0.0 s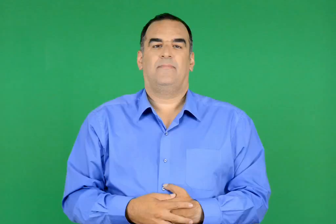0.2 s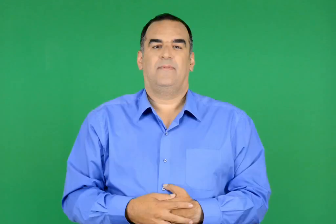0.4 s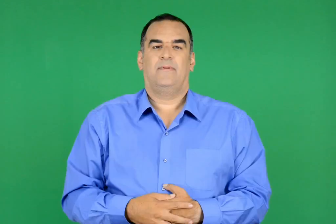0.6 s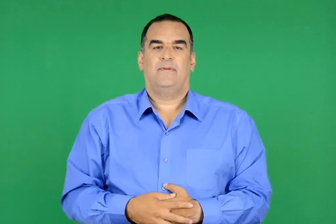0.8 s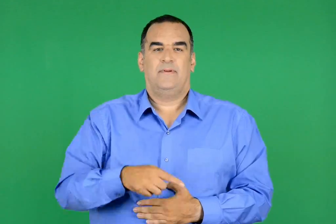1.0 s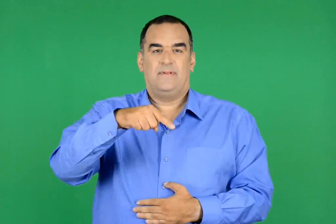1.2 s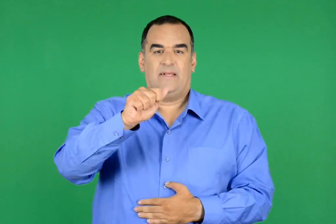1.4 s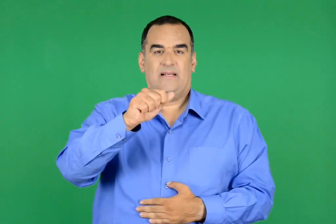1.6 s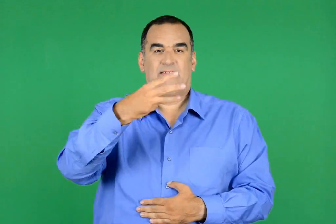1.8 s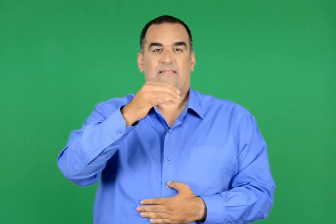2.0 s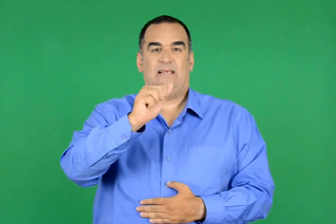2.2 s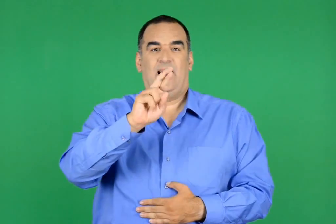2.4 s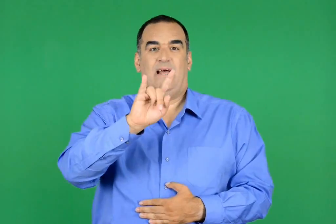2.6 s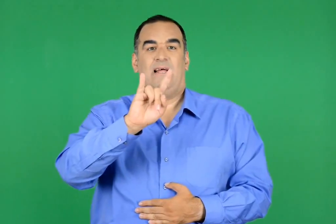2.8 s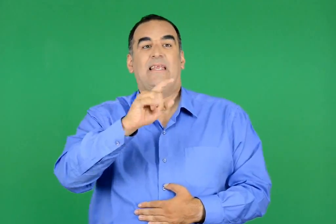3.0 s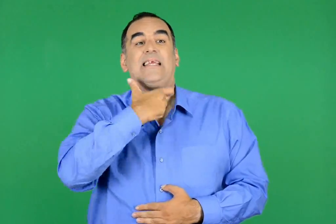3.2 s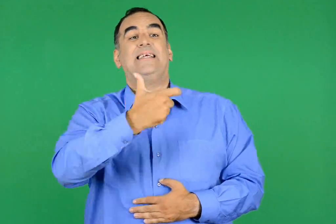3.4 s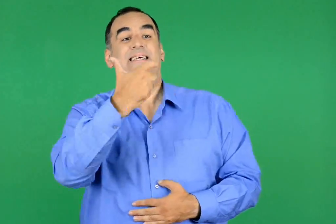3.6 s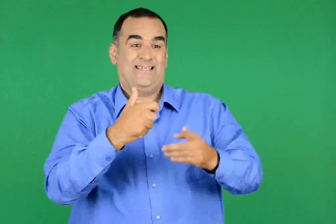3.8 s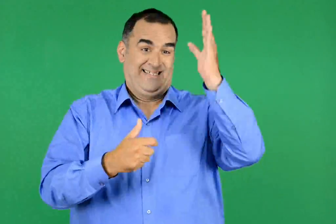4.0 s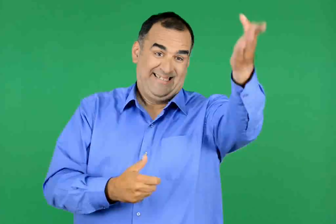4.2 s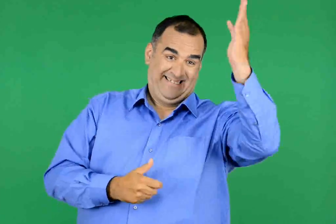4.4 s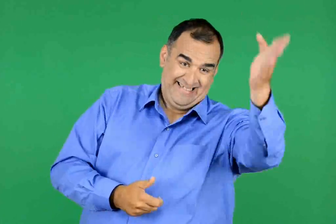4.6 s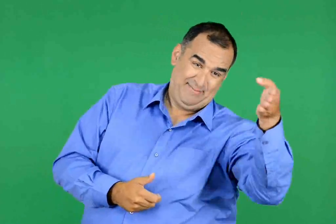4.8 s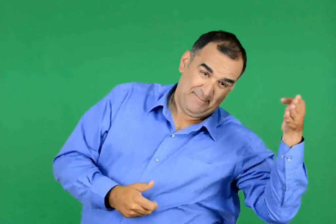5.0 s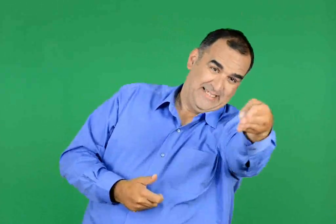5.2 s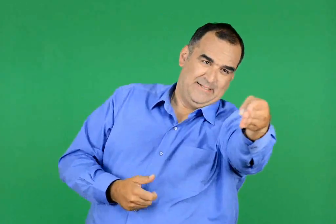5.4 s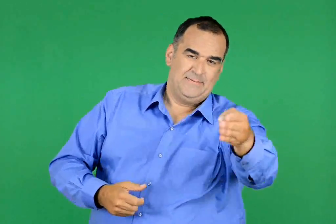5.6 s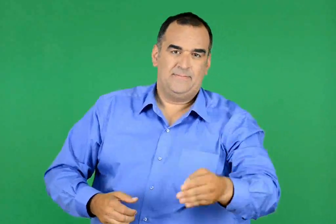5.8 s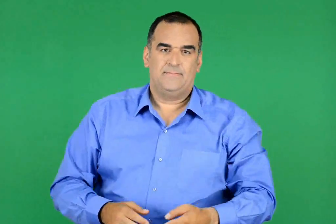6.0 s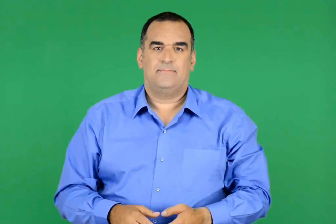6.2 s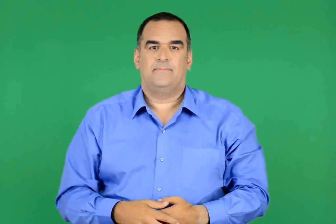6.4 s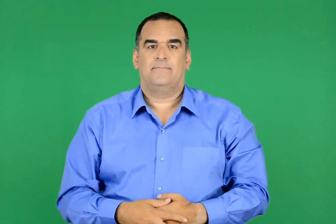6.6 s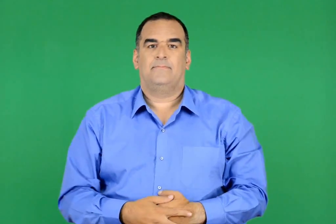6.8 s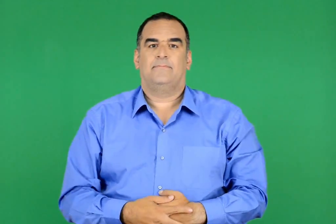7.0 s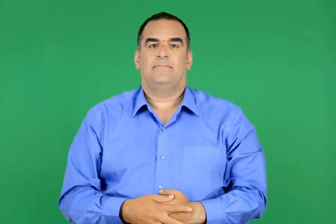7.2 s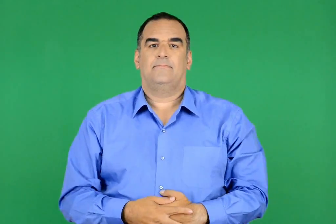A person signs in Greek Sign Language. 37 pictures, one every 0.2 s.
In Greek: έμπαινε , ταξιάρχη
